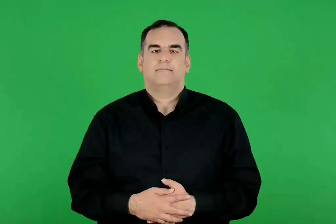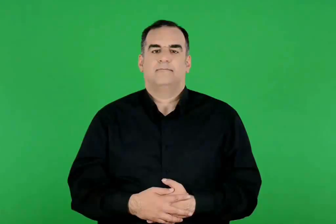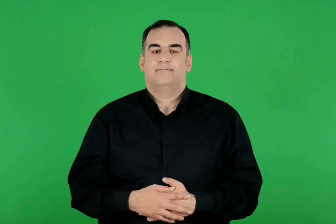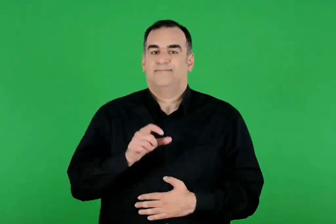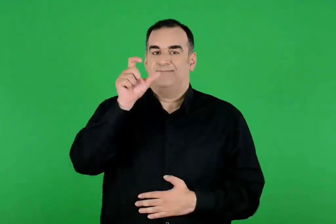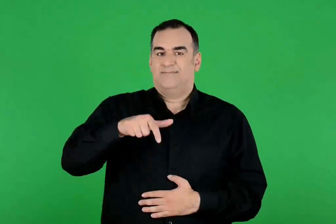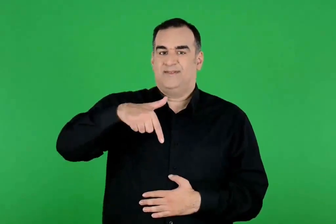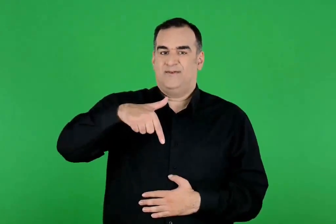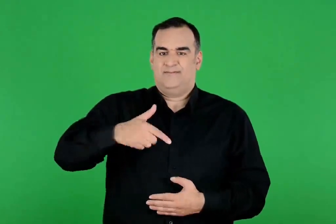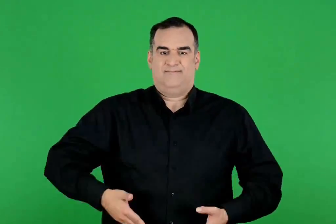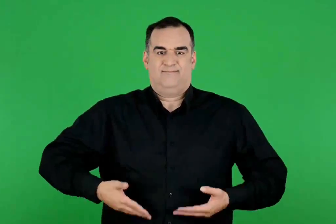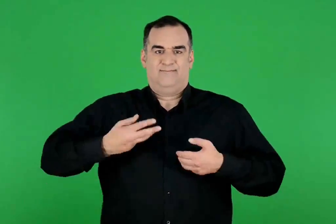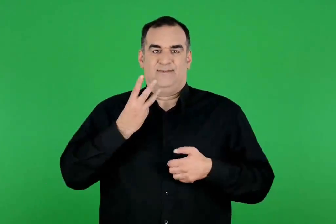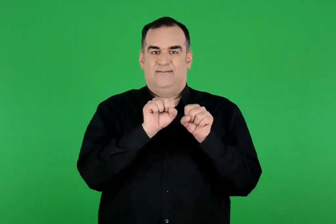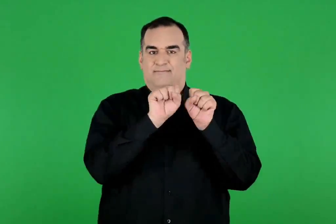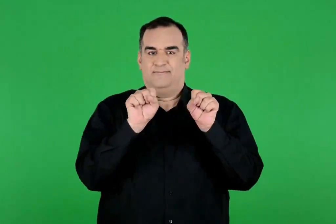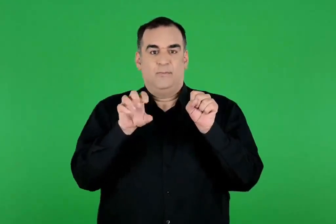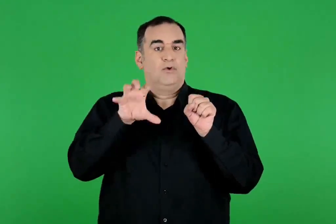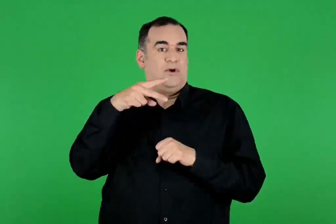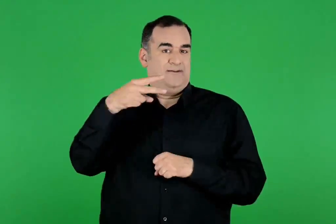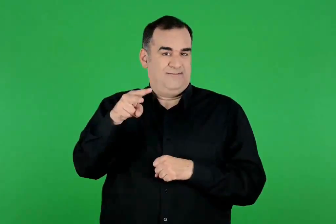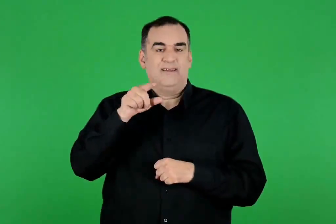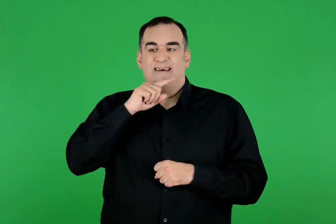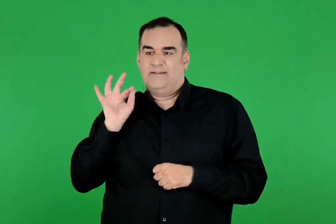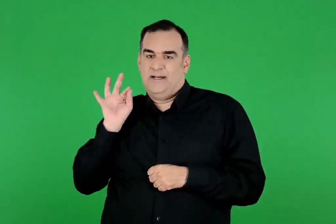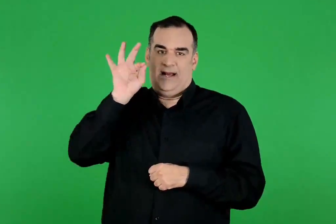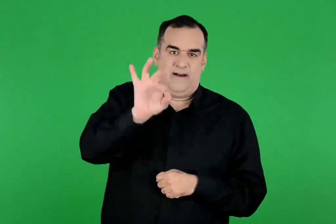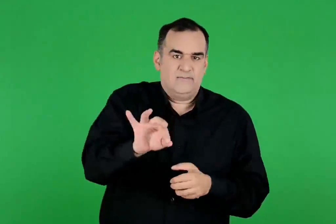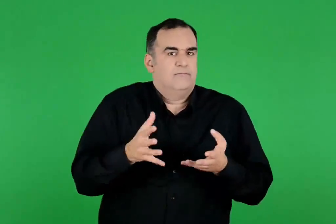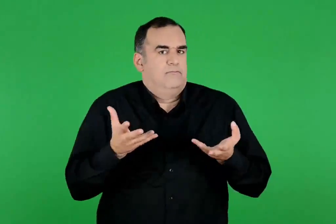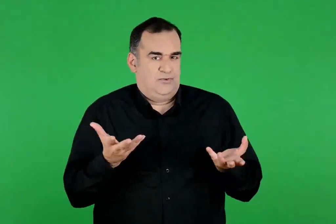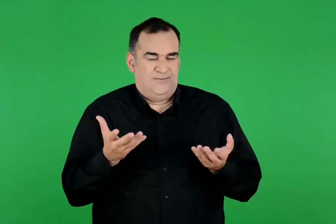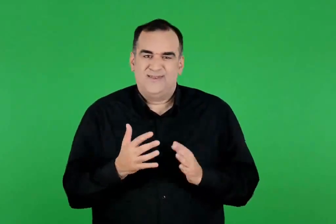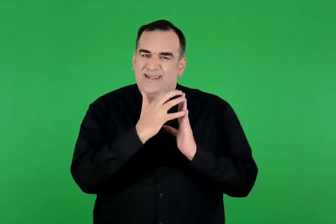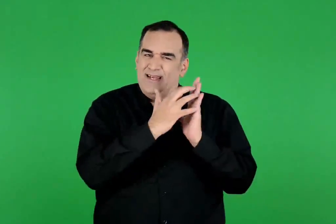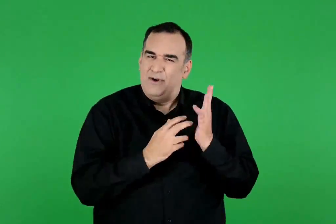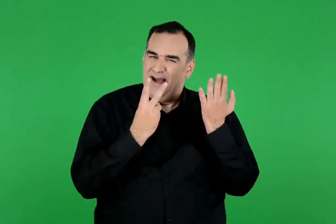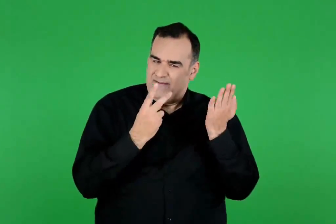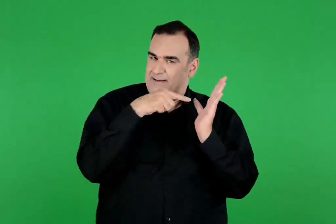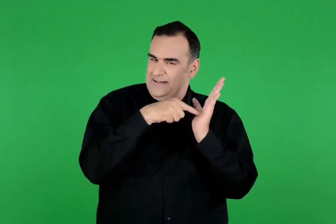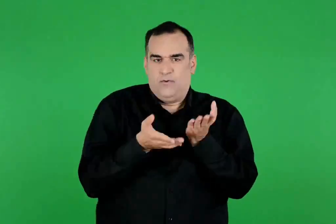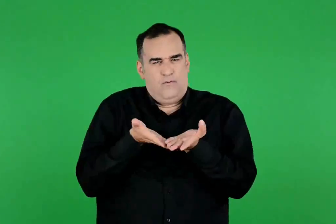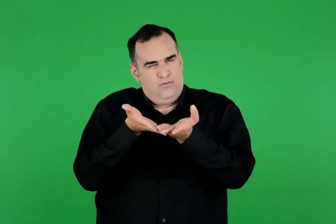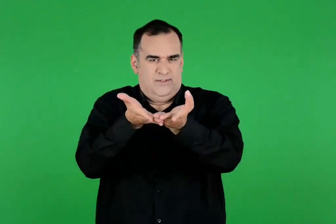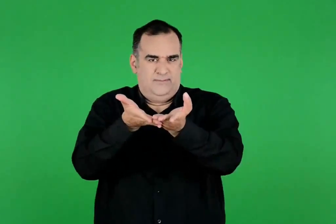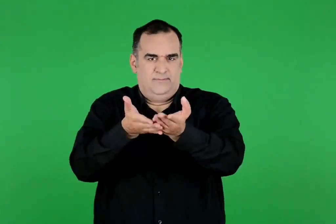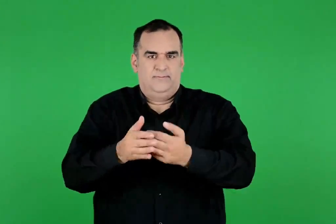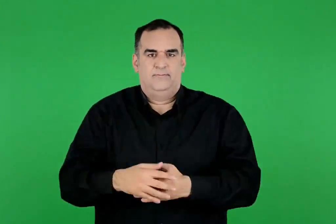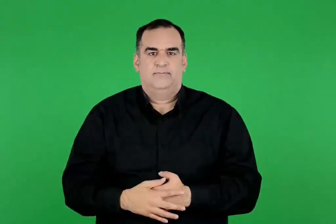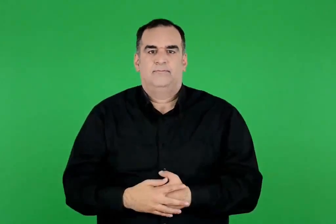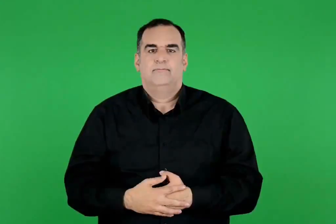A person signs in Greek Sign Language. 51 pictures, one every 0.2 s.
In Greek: πώς έφτασε ο ηρακλής στη χώρα του γηρυόνη ; θα σε βοηθήσει το κείμενο 7
